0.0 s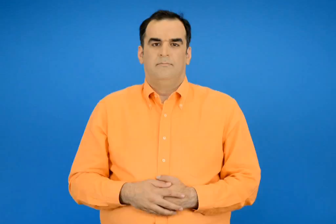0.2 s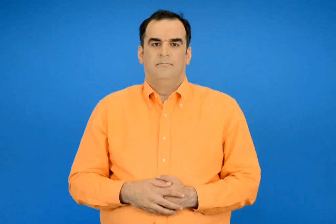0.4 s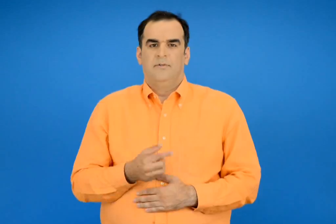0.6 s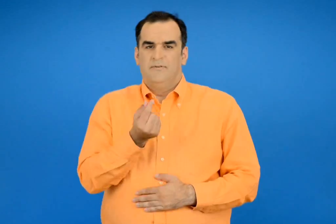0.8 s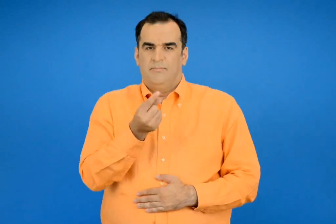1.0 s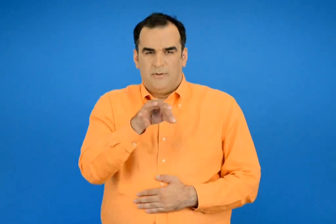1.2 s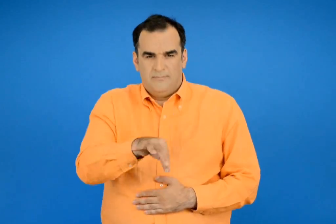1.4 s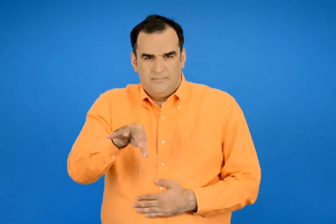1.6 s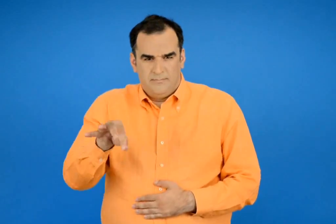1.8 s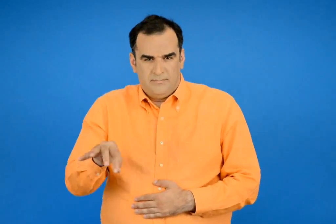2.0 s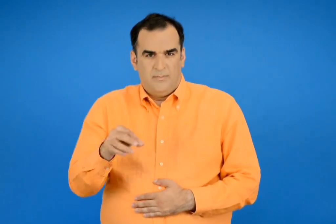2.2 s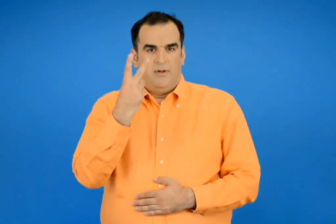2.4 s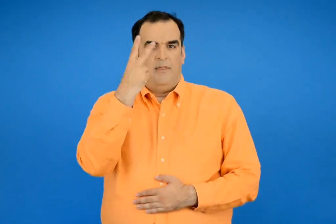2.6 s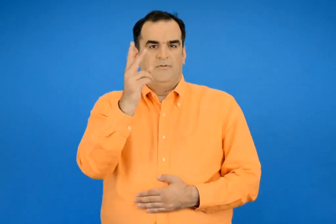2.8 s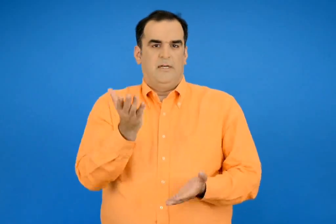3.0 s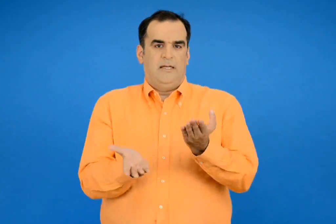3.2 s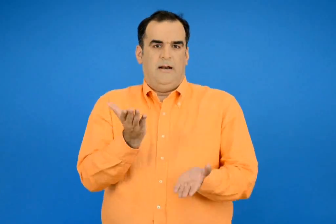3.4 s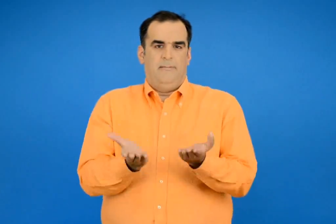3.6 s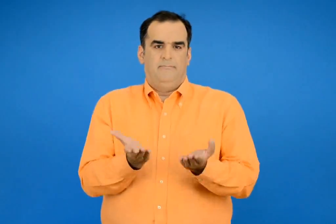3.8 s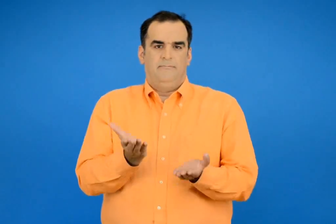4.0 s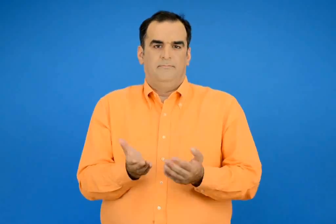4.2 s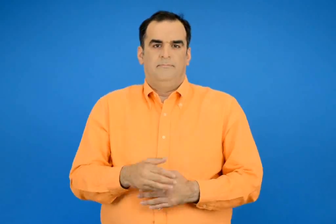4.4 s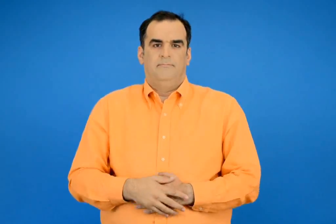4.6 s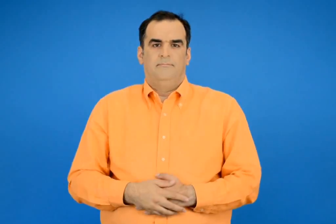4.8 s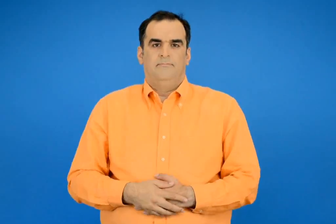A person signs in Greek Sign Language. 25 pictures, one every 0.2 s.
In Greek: σπόροι 200 κιλά
